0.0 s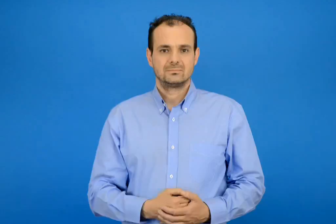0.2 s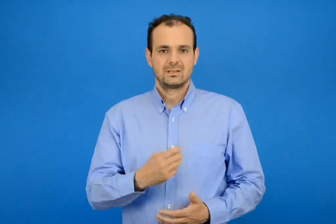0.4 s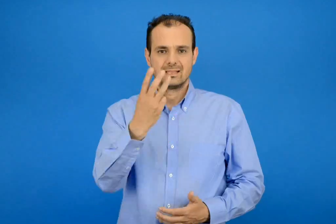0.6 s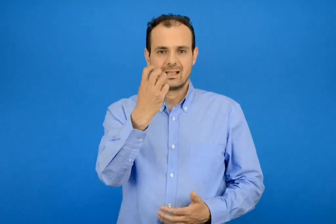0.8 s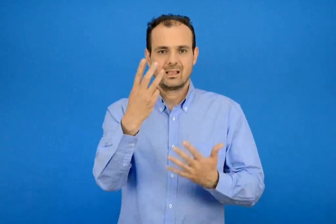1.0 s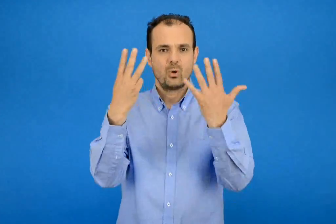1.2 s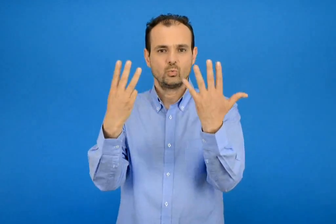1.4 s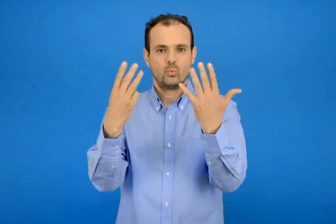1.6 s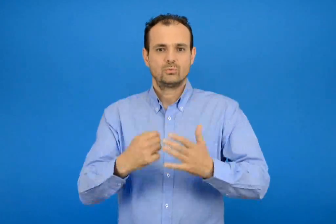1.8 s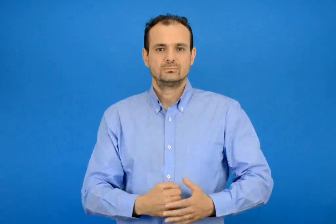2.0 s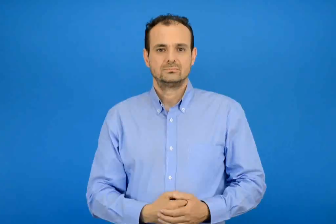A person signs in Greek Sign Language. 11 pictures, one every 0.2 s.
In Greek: τριάντα οχτώ
